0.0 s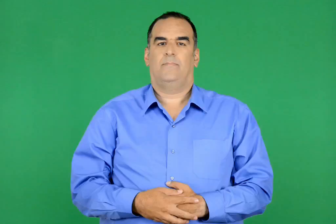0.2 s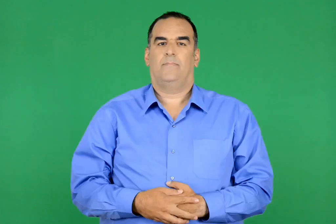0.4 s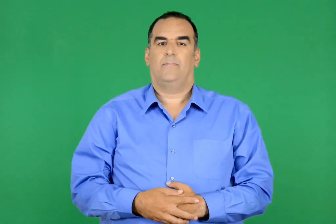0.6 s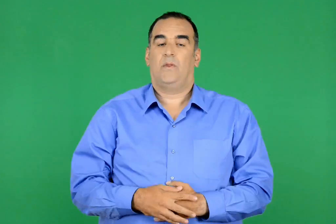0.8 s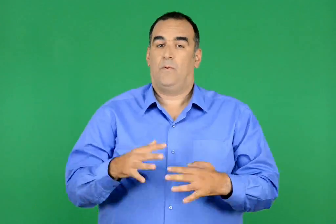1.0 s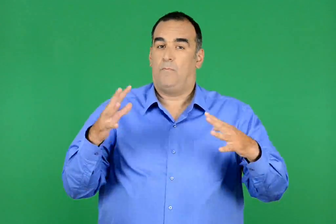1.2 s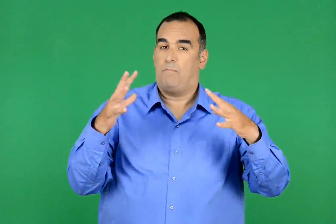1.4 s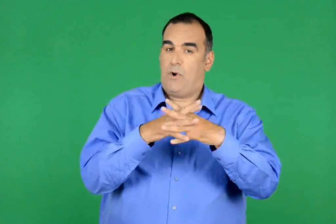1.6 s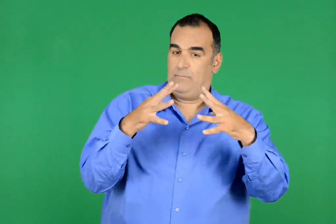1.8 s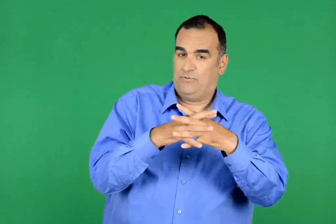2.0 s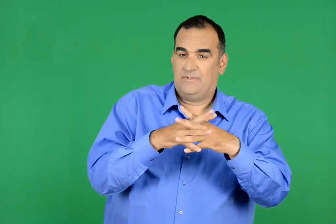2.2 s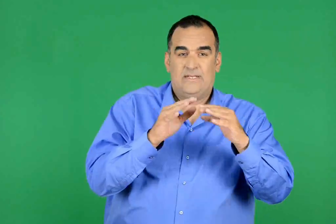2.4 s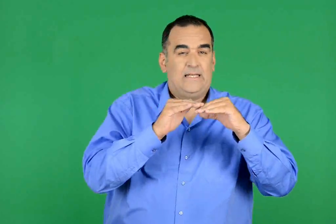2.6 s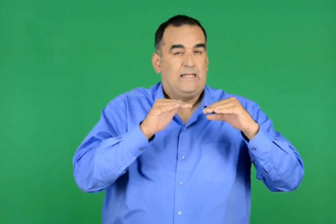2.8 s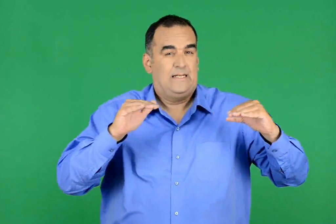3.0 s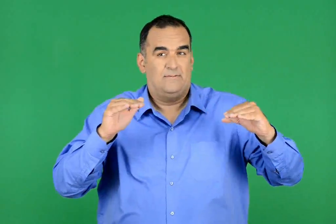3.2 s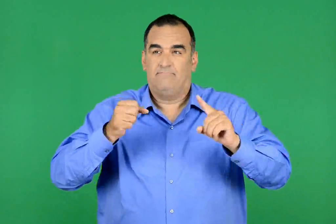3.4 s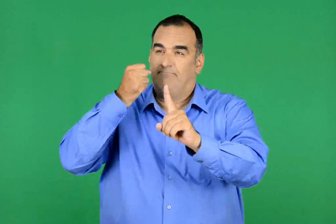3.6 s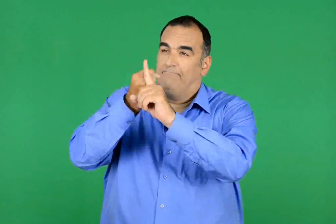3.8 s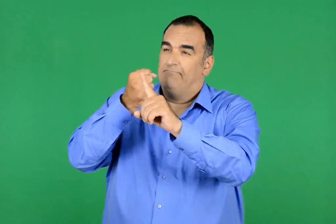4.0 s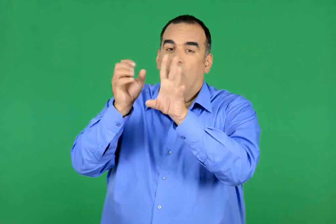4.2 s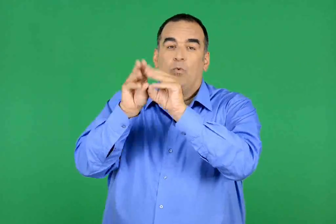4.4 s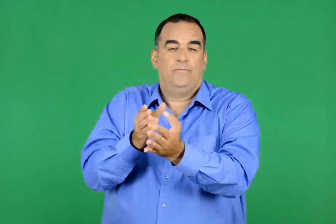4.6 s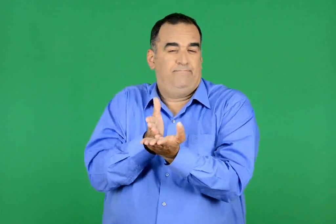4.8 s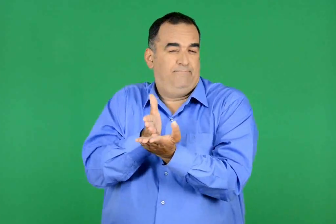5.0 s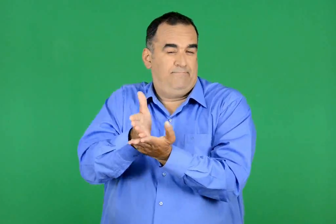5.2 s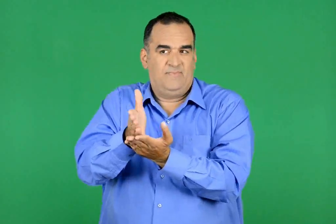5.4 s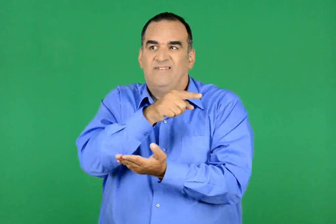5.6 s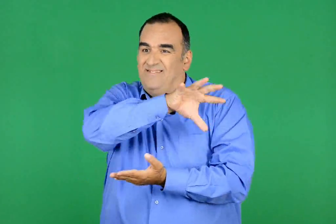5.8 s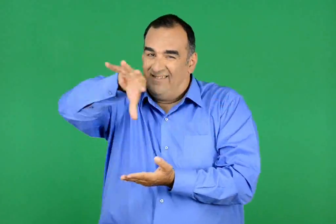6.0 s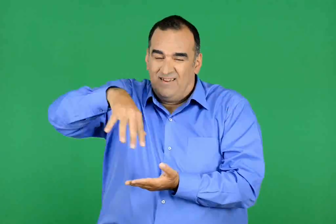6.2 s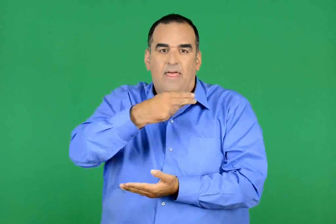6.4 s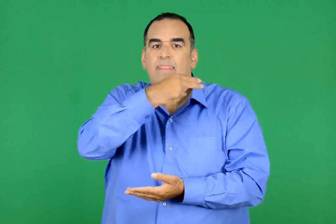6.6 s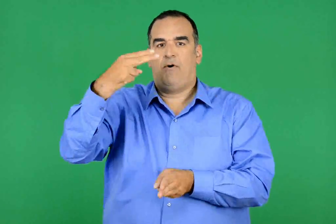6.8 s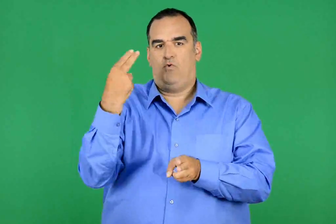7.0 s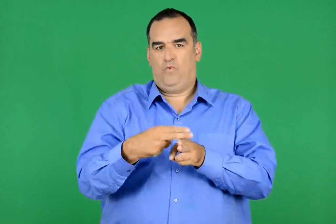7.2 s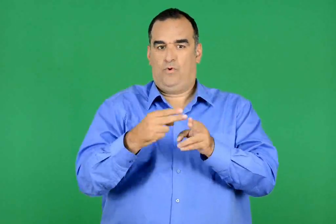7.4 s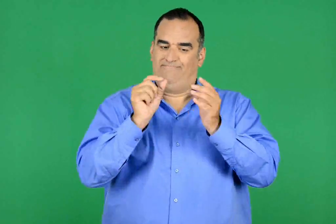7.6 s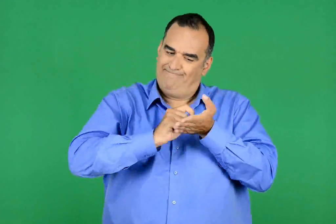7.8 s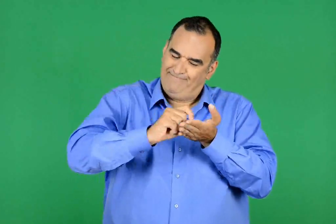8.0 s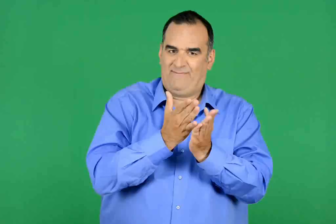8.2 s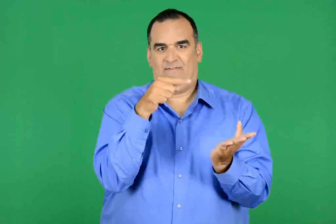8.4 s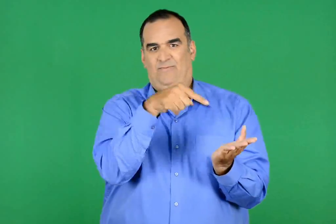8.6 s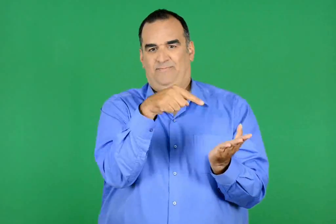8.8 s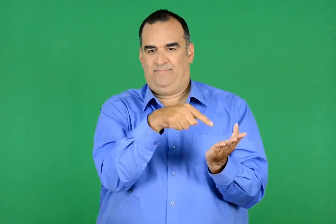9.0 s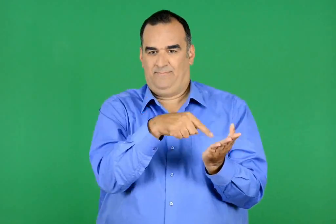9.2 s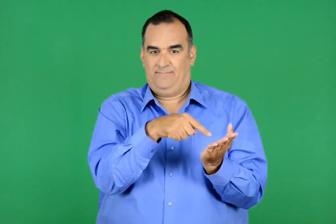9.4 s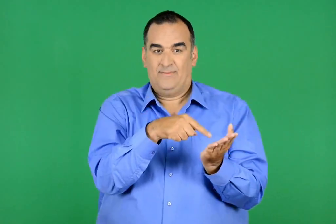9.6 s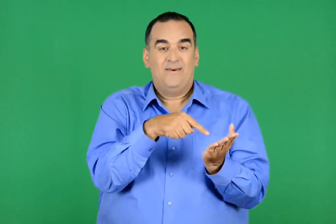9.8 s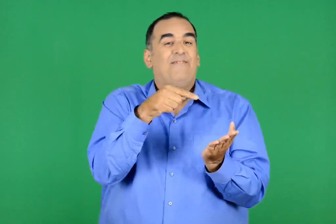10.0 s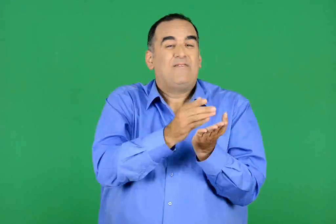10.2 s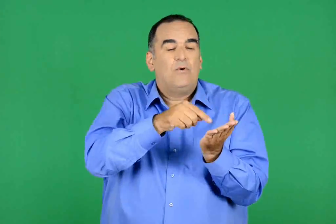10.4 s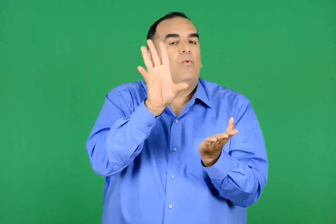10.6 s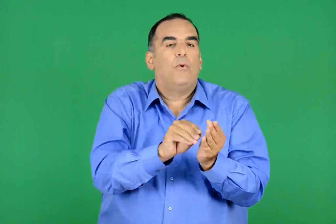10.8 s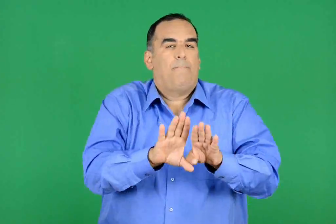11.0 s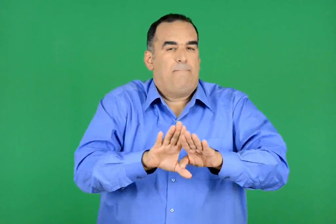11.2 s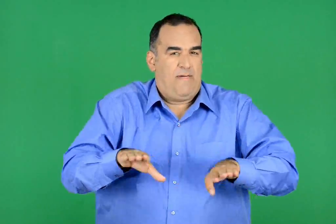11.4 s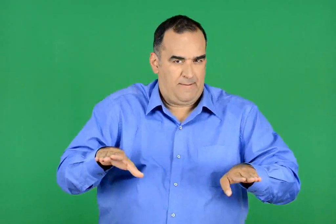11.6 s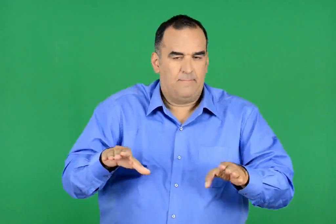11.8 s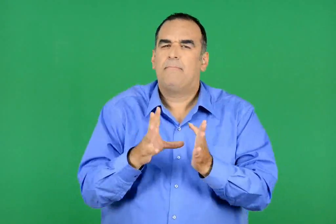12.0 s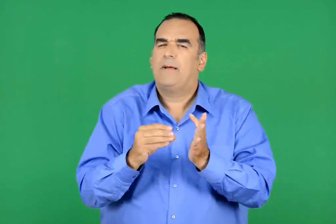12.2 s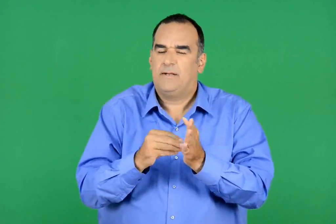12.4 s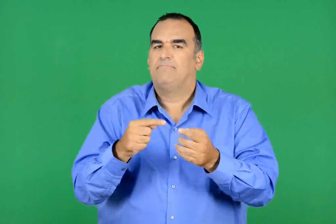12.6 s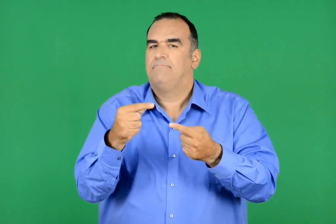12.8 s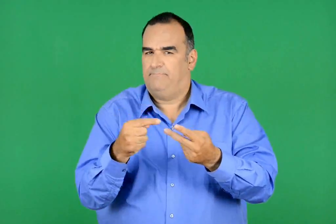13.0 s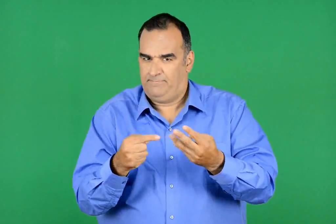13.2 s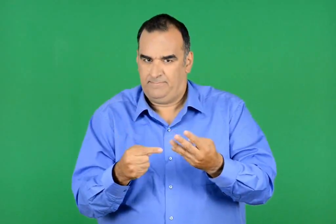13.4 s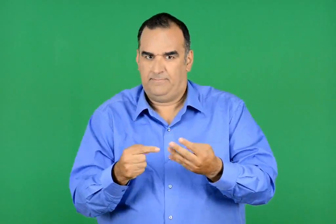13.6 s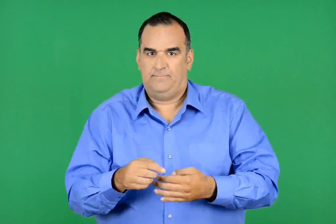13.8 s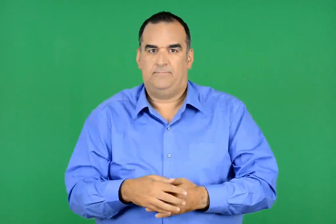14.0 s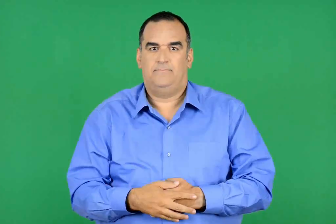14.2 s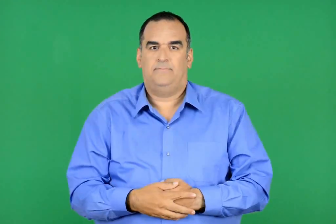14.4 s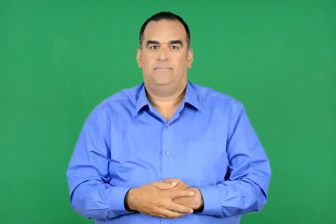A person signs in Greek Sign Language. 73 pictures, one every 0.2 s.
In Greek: ο πόλεμος , η ειρήνη , ο αγώνας του ανθρώπου για τη δικαιοσύνη είναι τα κυριότερα θέματα που την απασχολούν , ακόµη και στα βιβλία της για παιδιά , όπως είναι
